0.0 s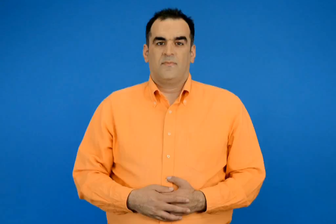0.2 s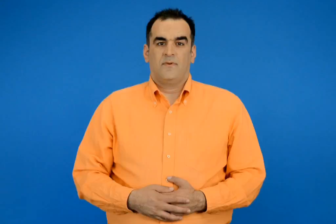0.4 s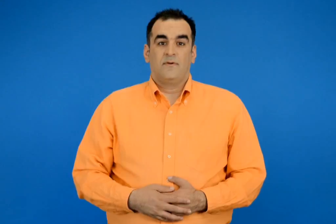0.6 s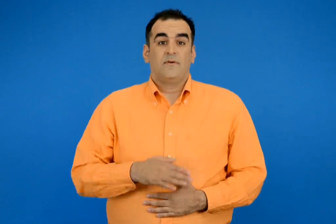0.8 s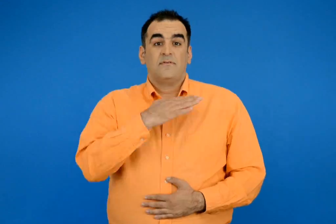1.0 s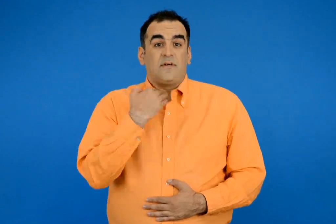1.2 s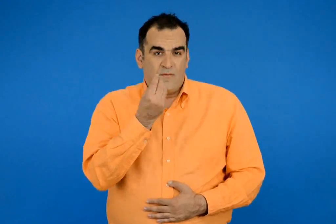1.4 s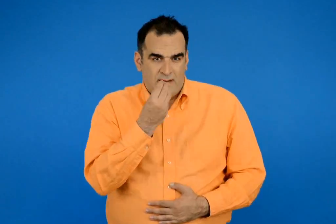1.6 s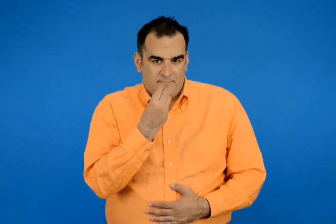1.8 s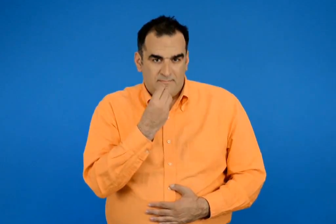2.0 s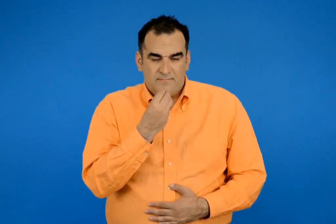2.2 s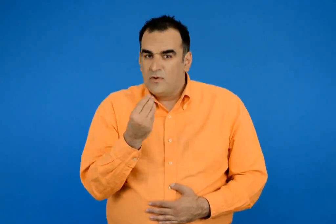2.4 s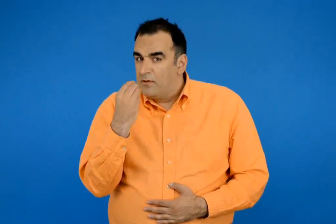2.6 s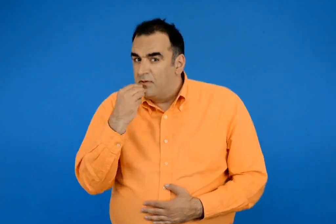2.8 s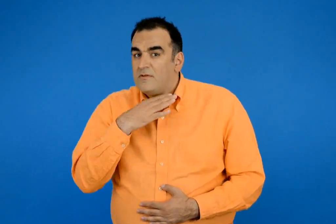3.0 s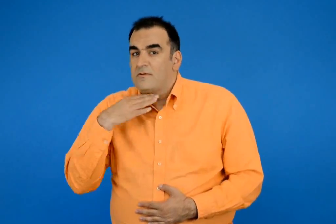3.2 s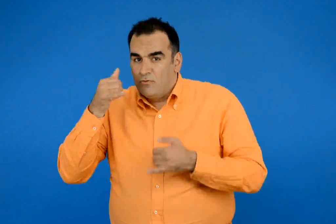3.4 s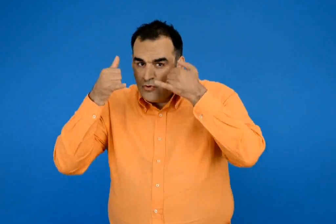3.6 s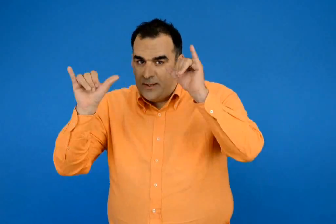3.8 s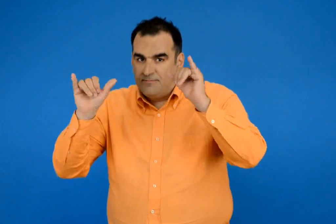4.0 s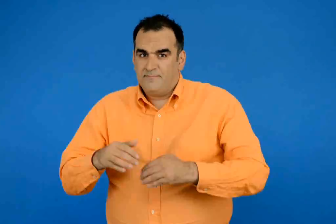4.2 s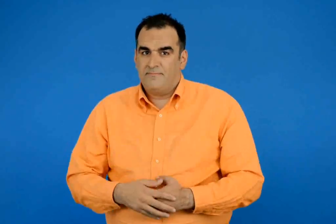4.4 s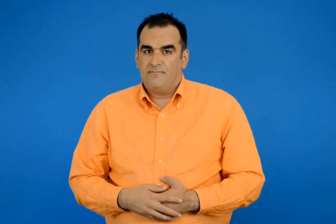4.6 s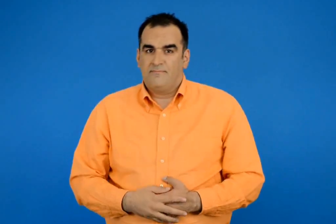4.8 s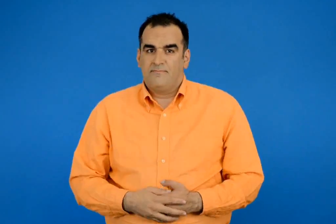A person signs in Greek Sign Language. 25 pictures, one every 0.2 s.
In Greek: σαρκοφάγα τρώνε ζώα
